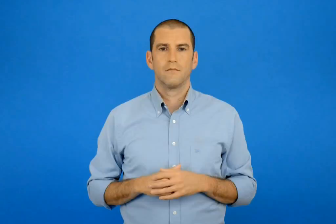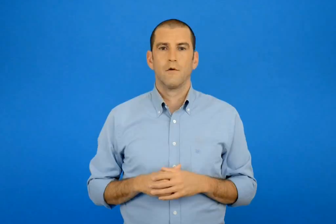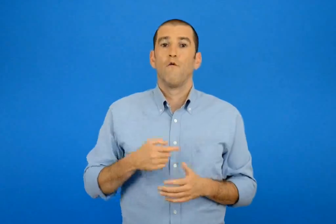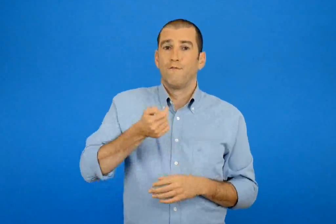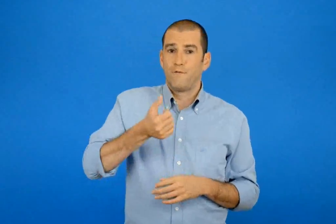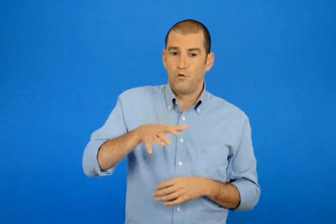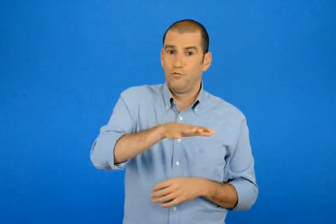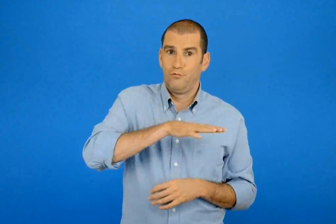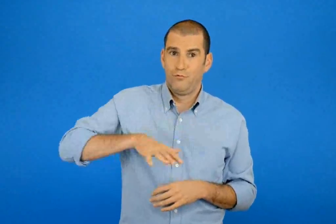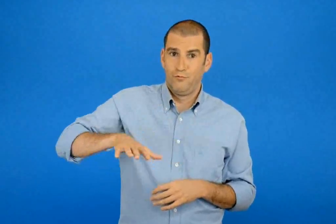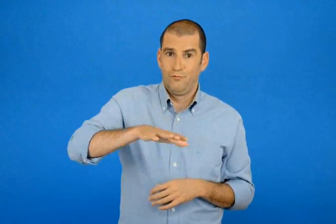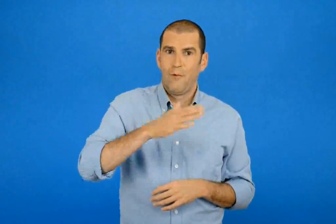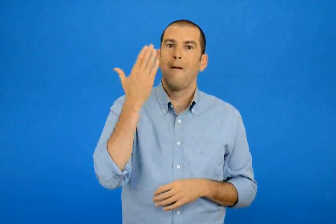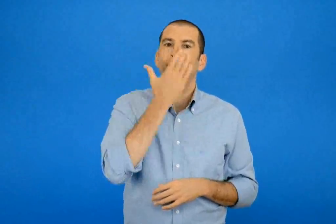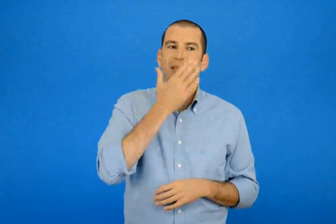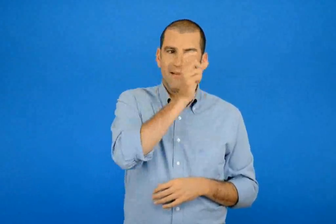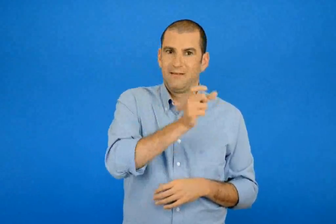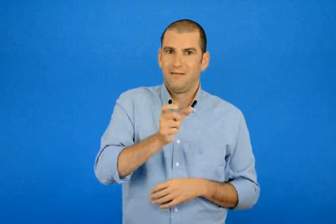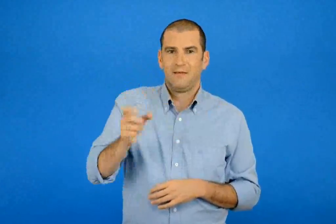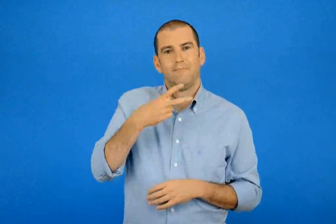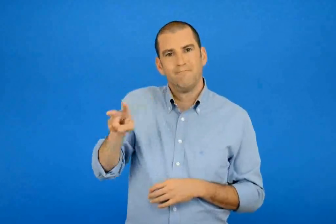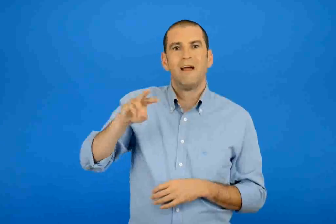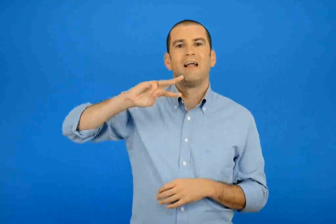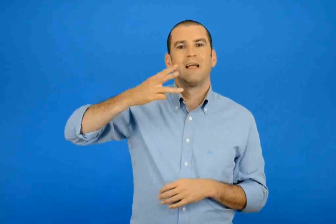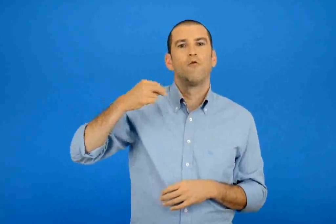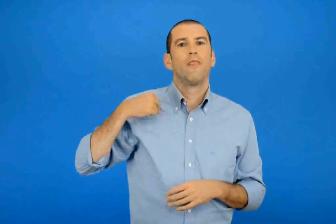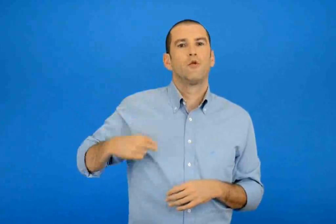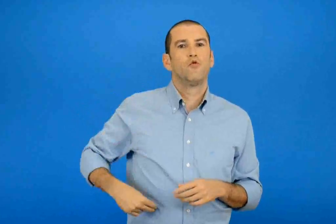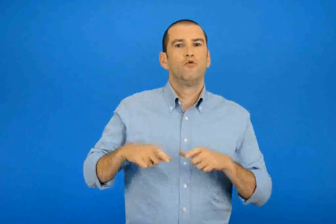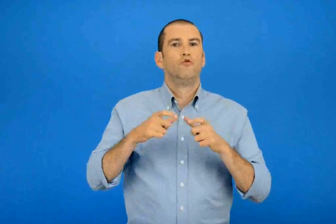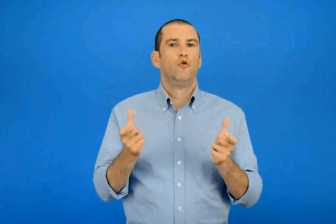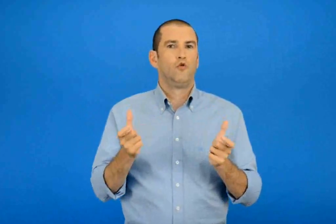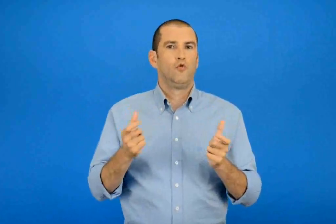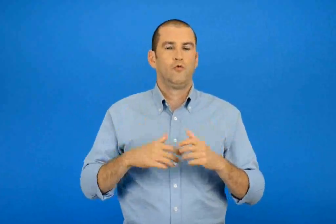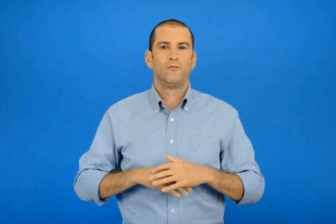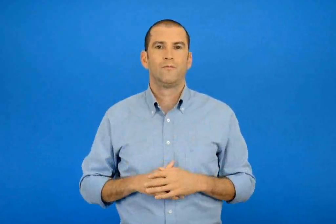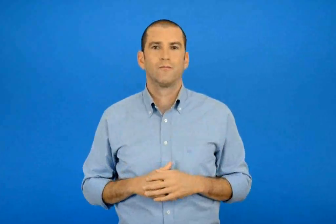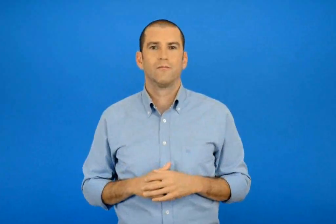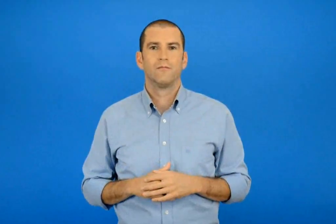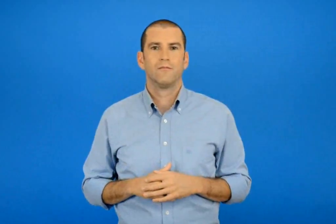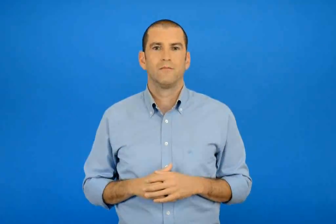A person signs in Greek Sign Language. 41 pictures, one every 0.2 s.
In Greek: οι μαθητές του3ου δημοτικού σχολείου βόλου
